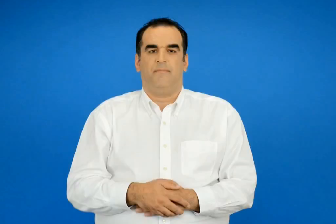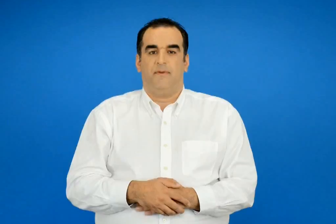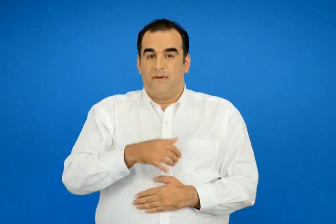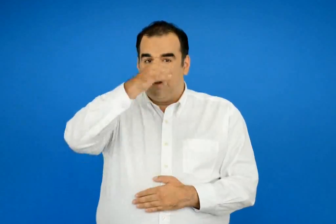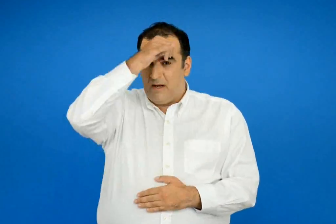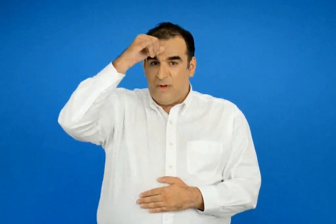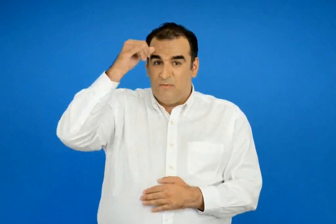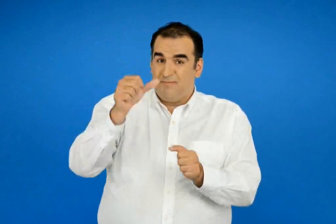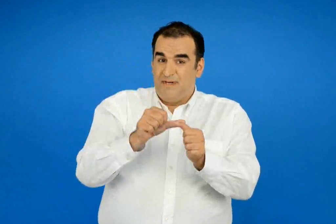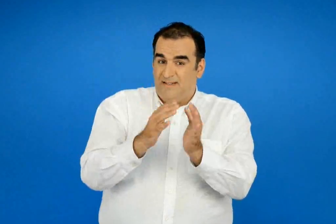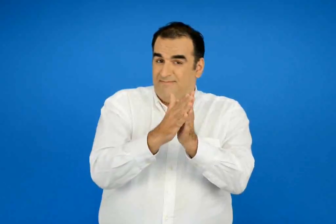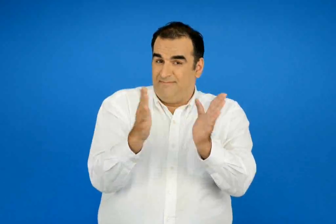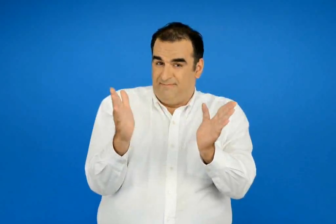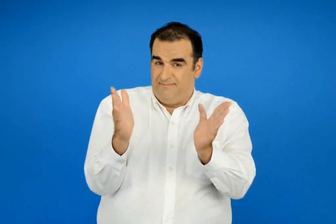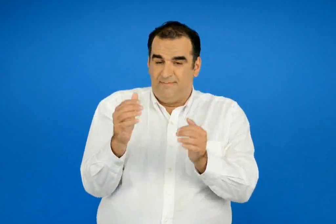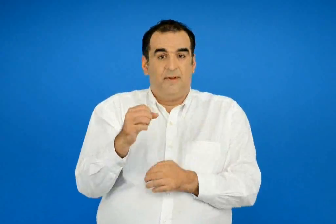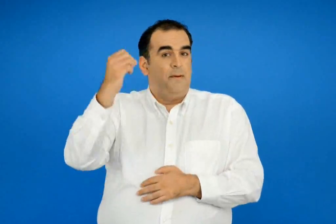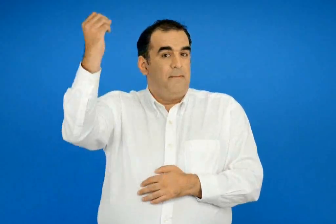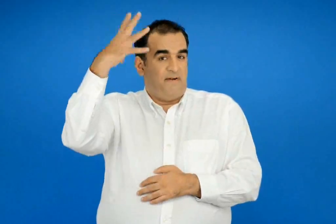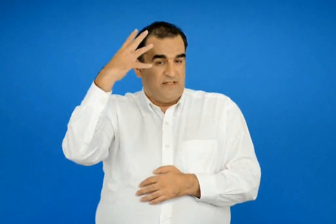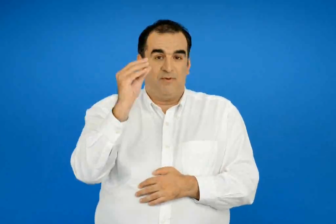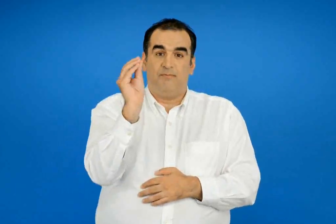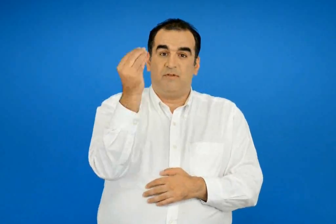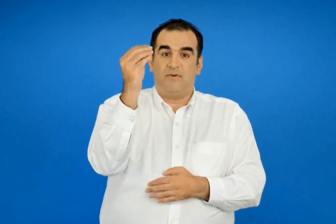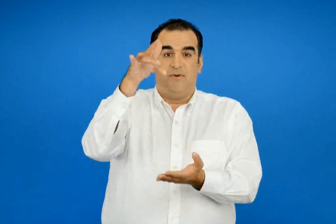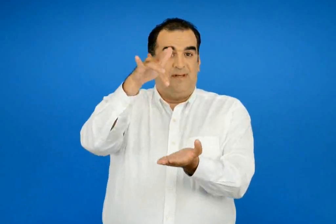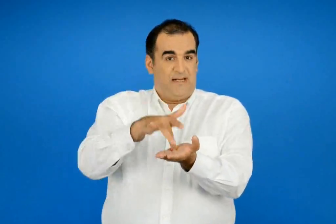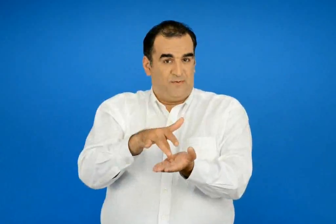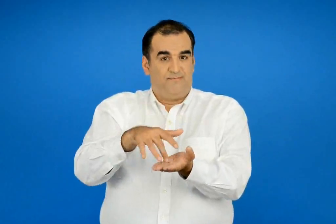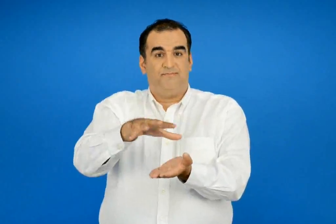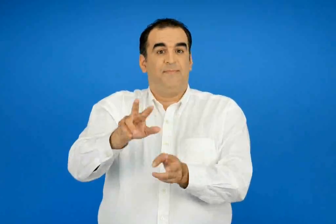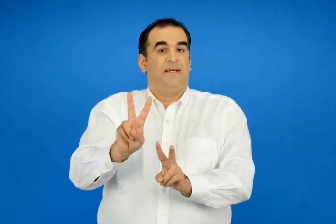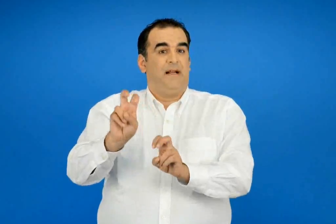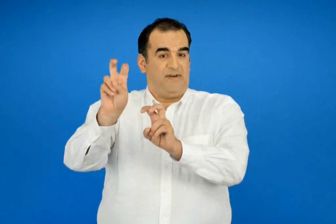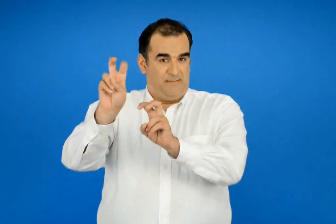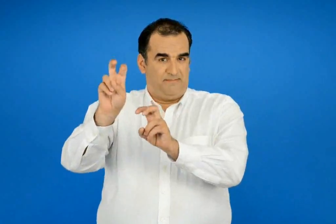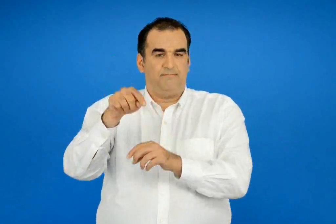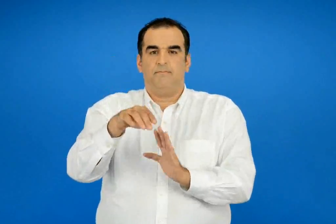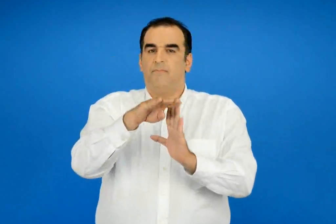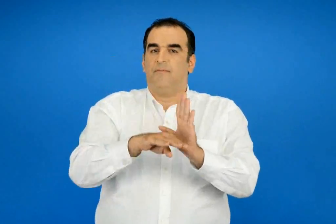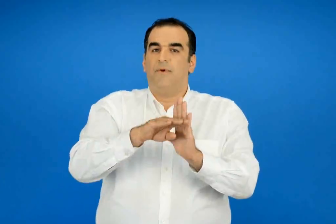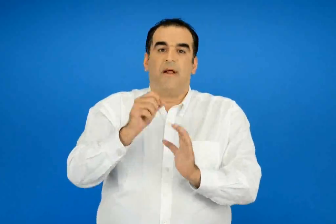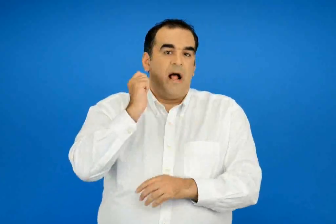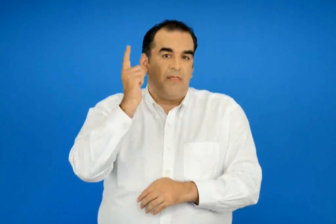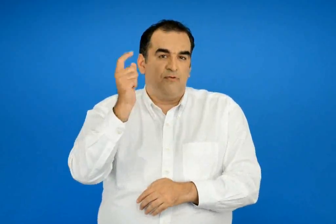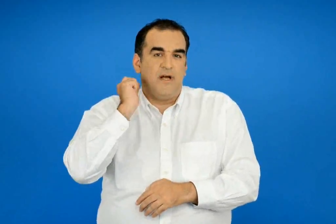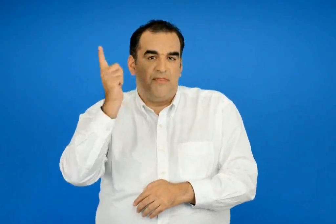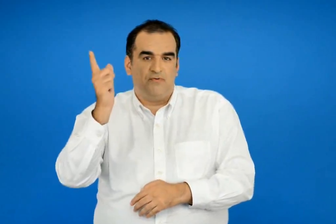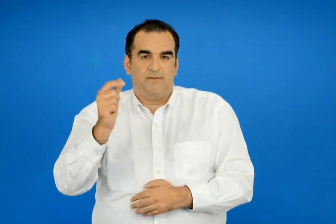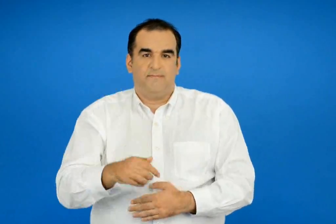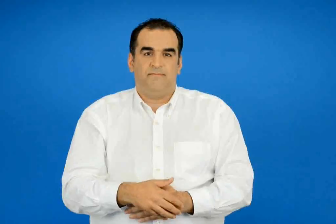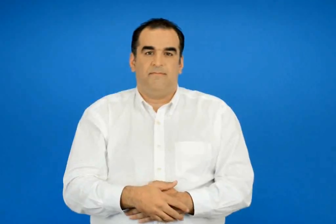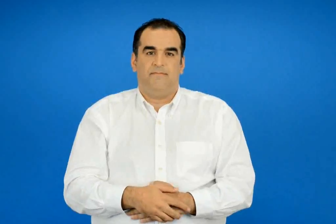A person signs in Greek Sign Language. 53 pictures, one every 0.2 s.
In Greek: εκδηλώσεις από το πνευματικό και πολιτιστικό κέντρο καλάβρυτων κατά τους καλοκαιρινούς μήνες
